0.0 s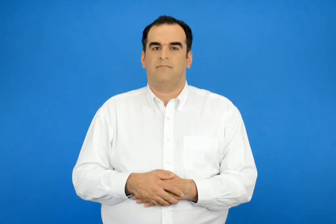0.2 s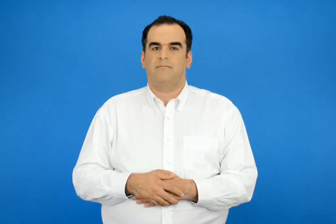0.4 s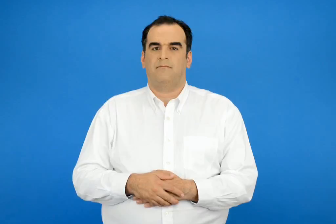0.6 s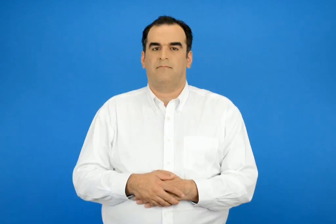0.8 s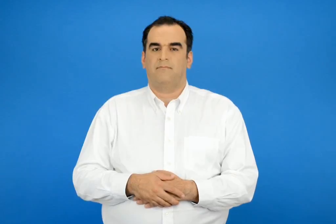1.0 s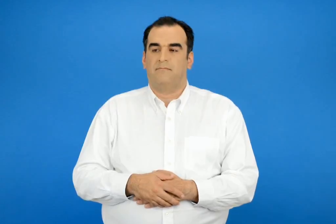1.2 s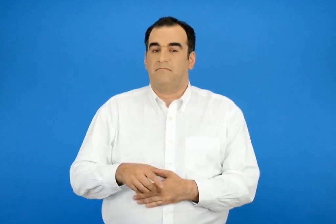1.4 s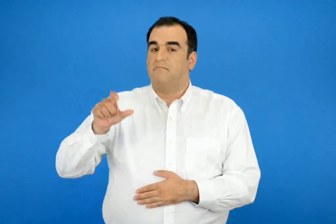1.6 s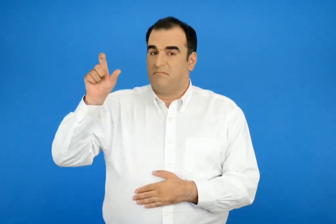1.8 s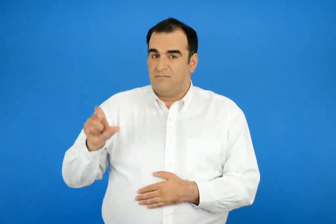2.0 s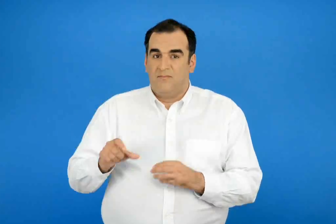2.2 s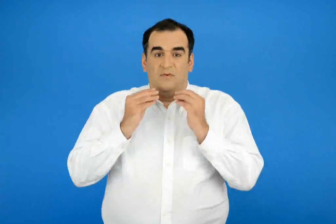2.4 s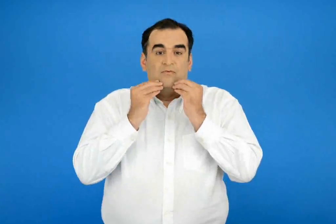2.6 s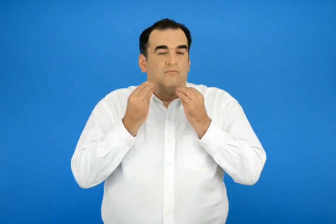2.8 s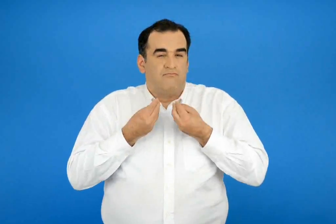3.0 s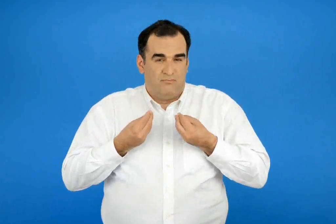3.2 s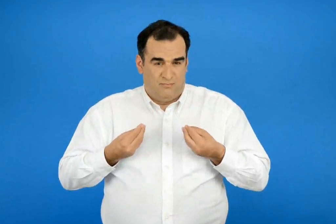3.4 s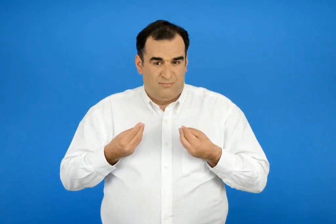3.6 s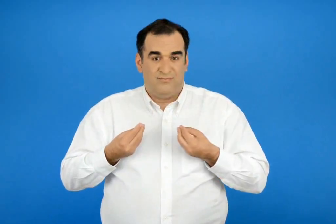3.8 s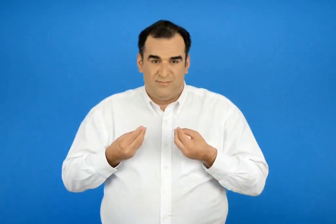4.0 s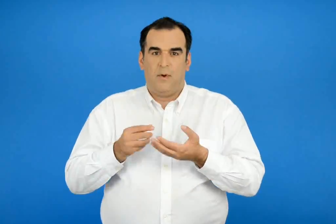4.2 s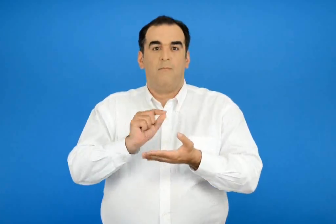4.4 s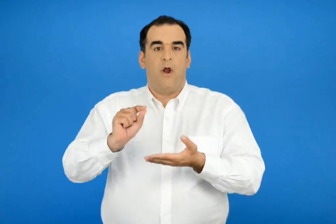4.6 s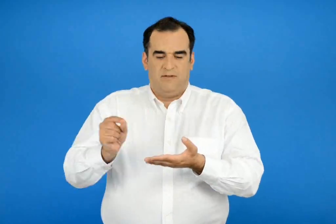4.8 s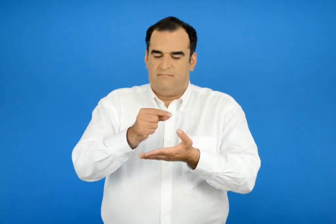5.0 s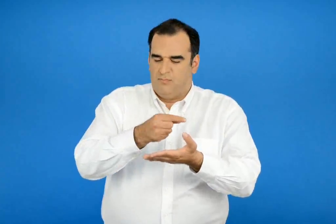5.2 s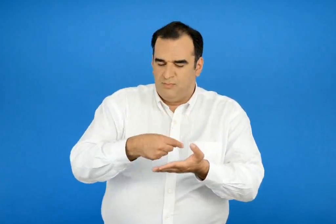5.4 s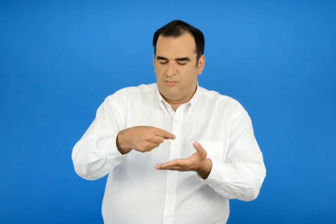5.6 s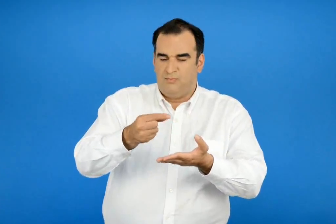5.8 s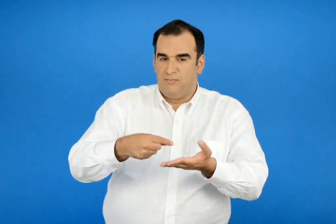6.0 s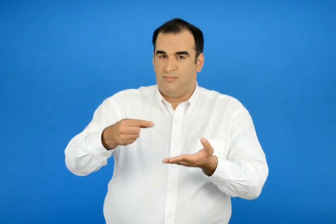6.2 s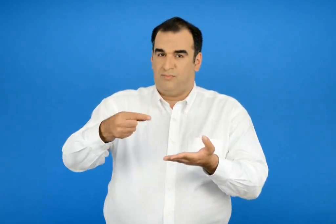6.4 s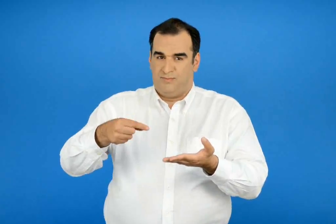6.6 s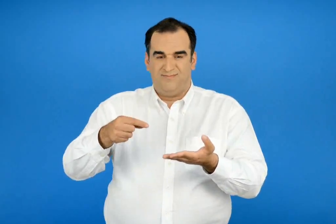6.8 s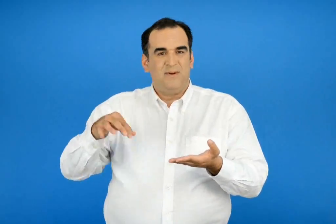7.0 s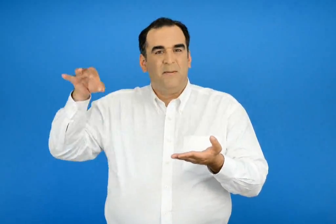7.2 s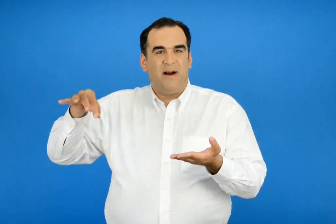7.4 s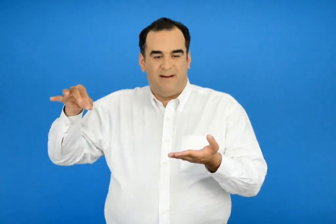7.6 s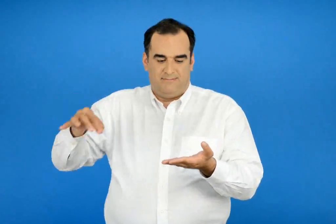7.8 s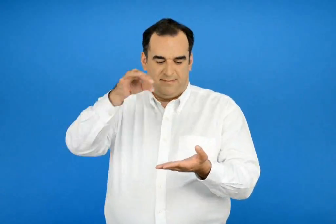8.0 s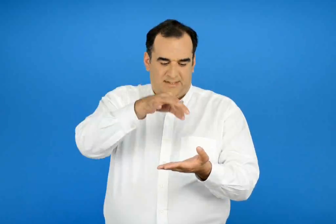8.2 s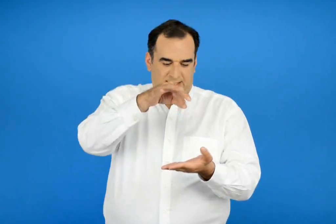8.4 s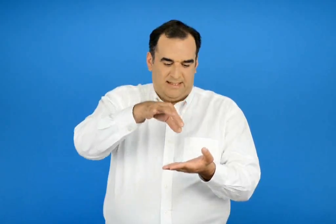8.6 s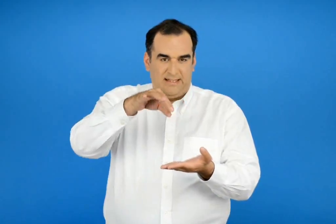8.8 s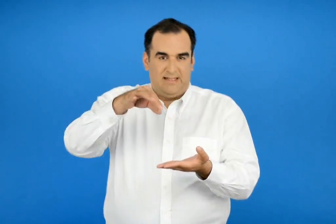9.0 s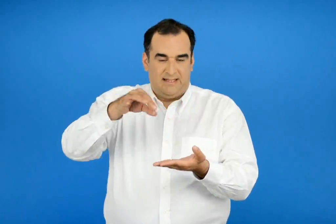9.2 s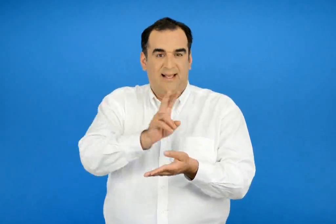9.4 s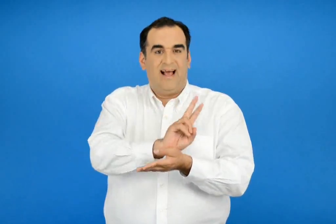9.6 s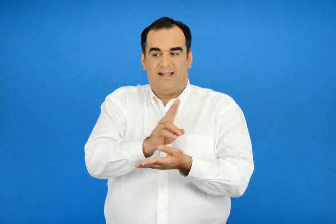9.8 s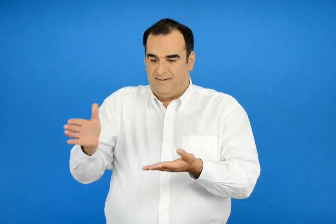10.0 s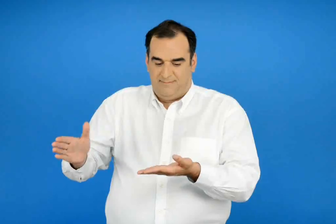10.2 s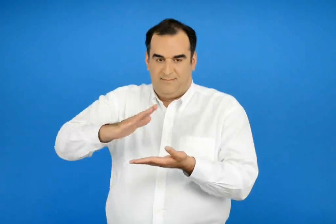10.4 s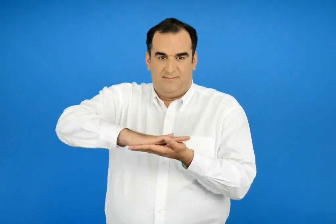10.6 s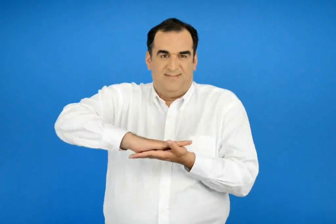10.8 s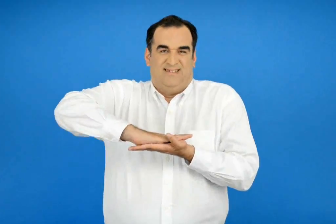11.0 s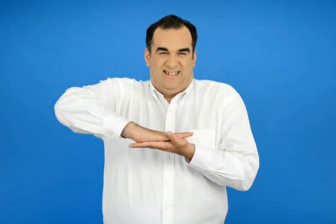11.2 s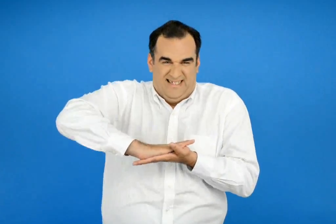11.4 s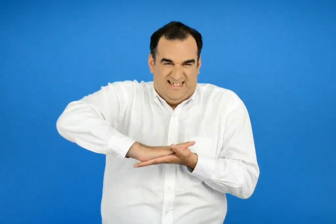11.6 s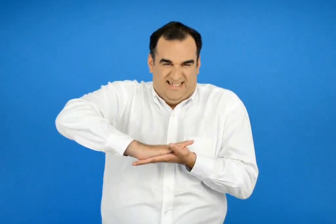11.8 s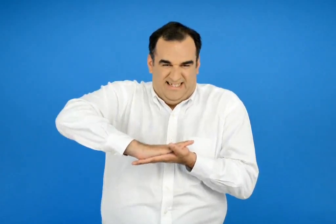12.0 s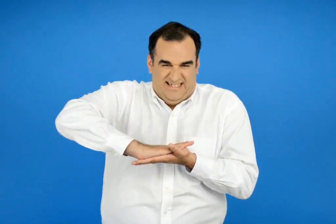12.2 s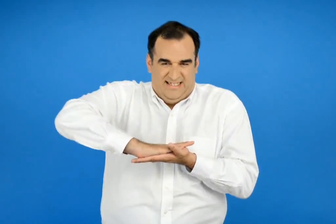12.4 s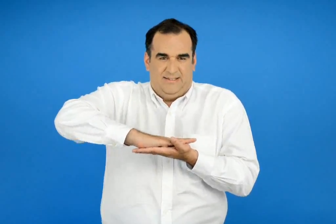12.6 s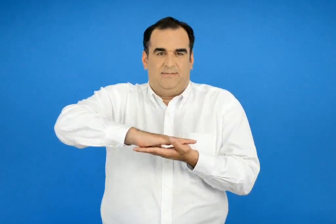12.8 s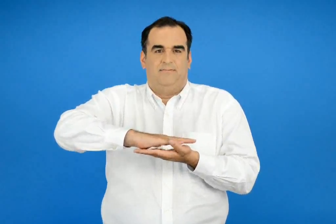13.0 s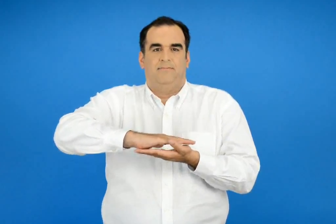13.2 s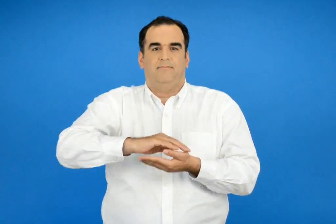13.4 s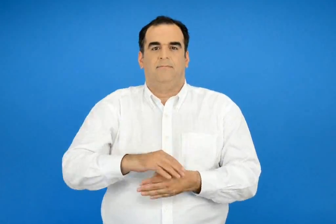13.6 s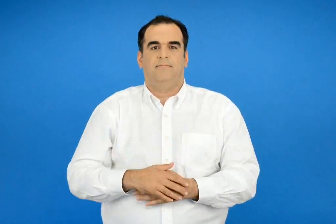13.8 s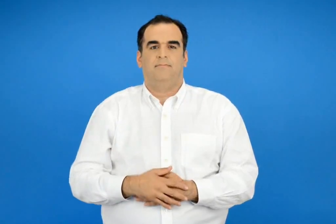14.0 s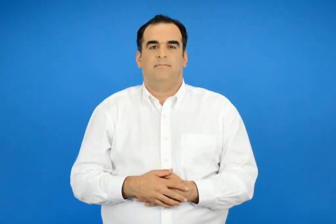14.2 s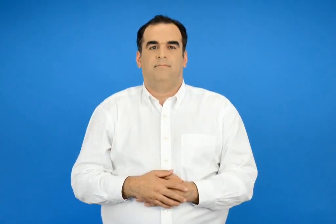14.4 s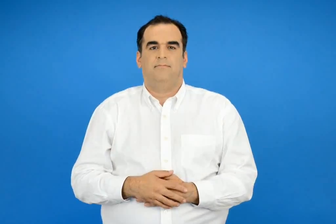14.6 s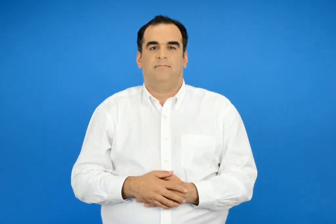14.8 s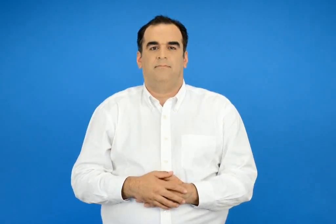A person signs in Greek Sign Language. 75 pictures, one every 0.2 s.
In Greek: πάνω στα μολυβένια γράμματα ο γουτεμβέργιος έβαζε μελανή και πίεζε πάνω τους με μια πρέσα ένα φύλλο χαρτί
